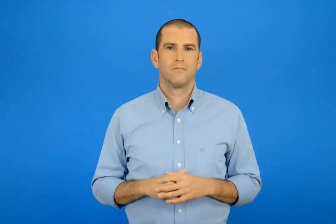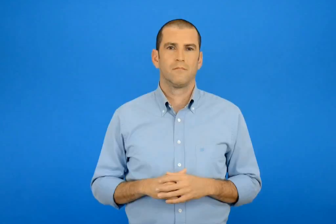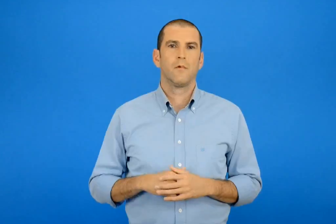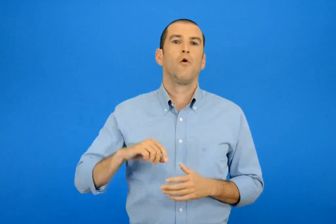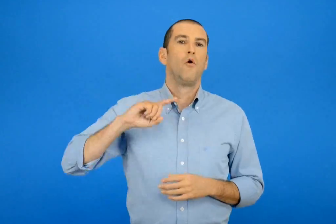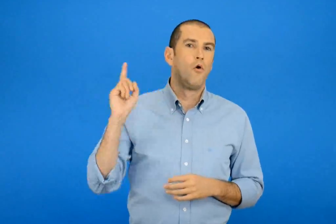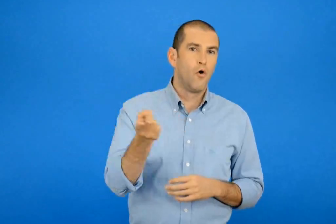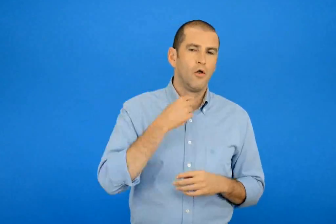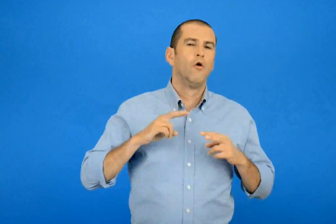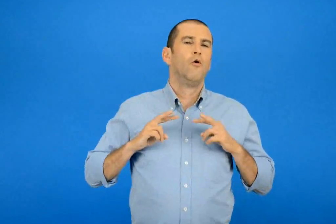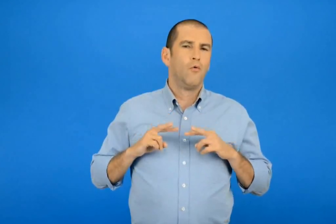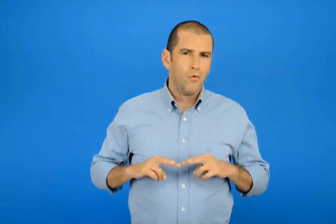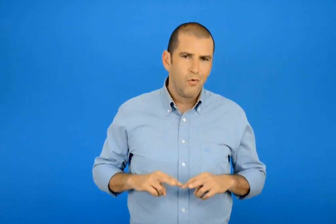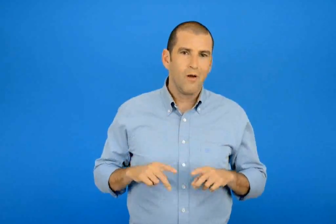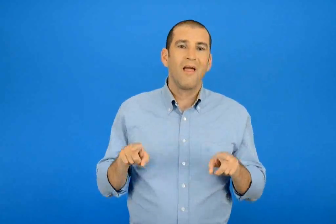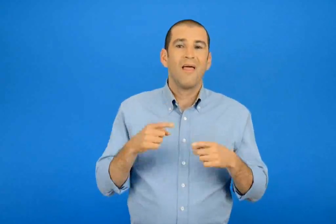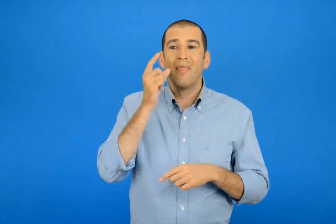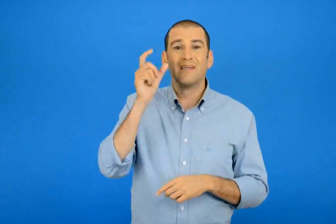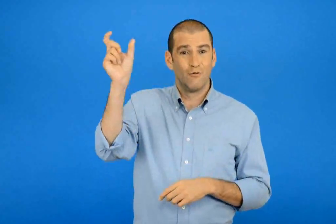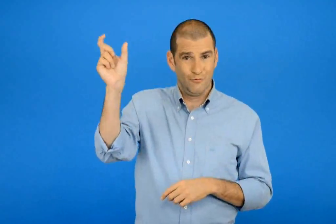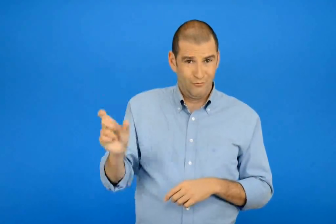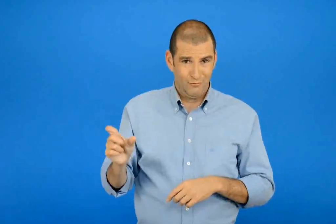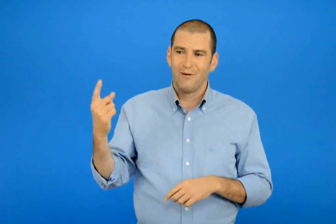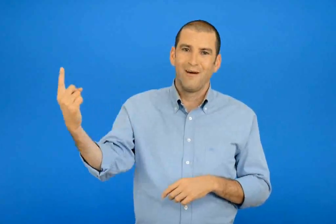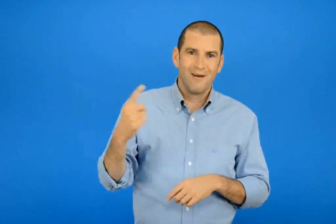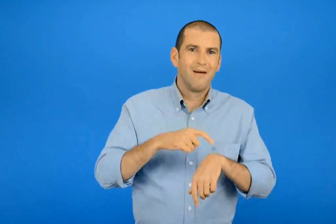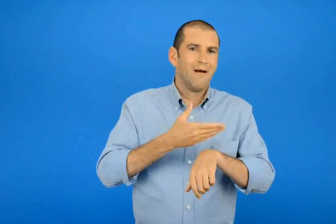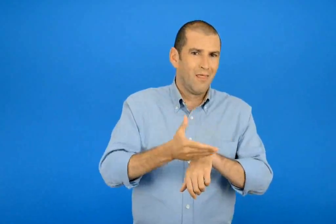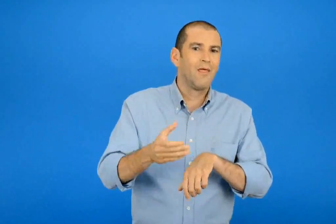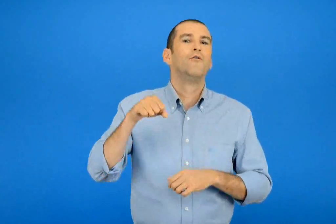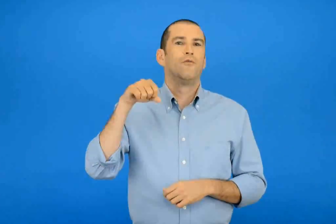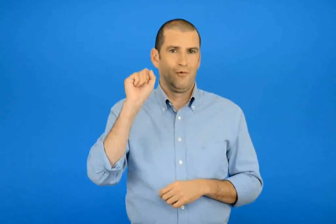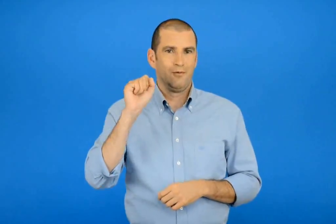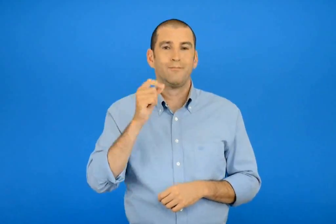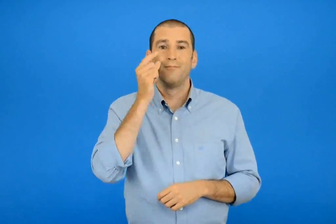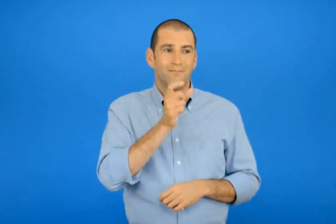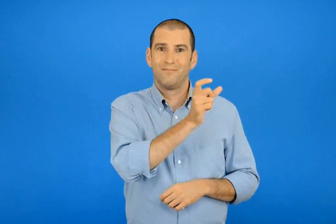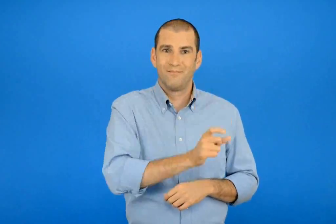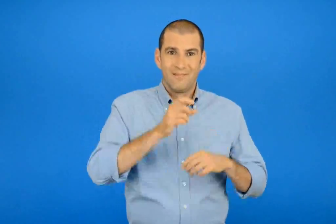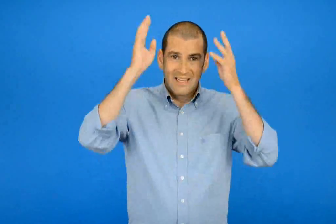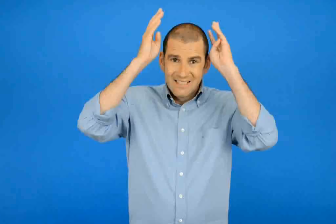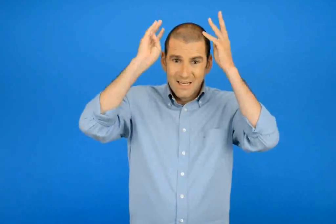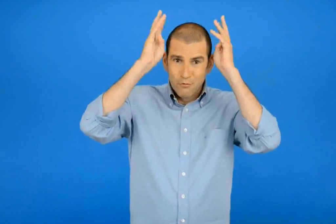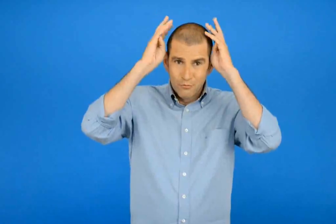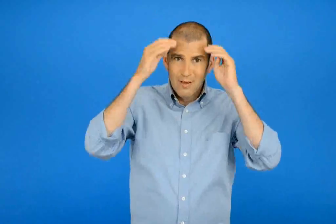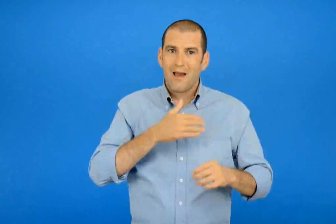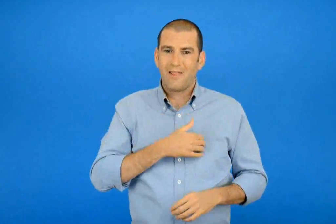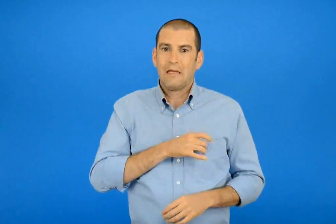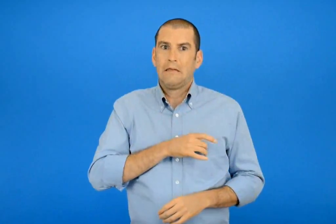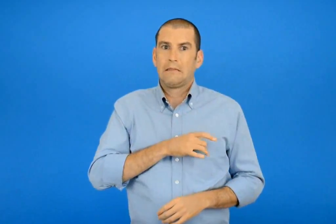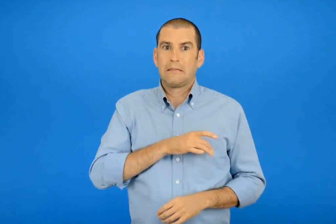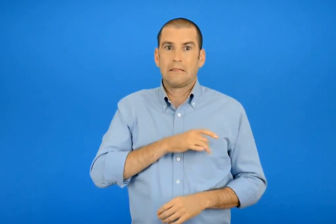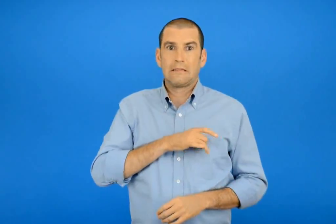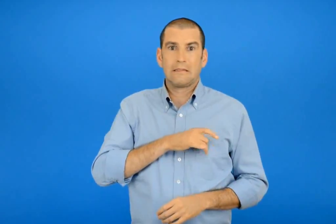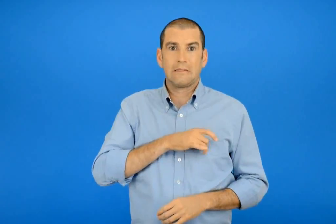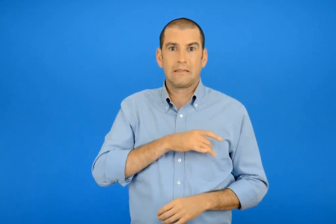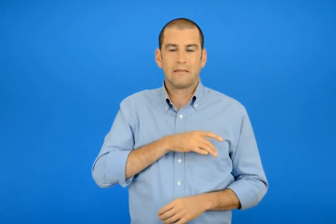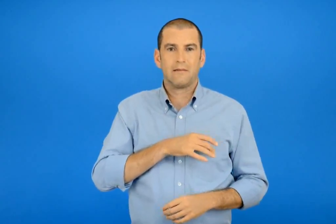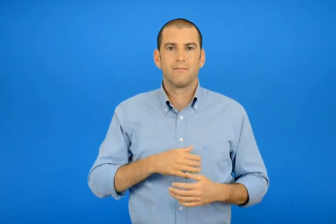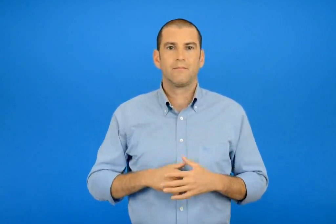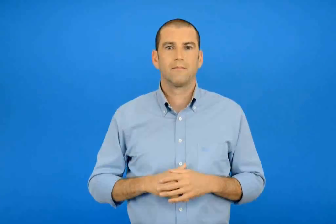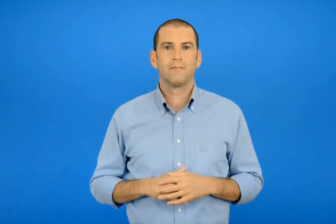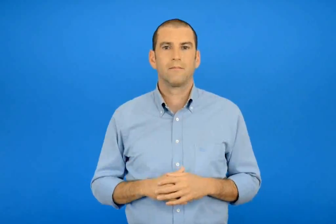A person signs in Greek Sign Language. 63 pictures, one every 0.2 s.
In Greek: ευτυχώς για όλους ο δάσκαλος δεν άργησε να έρθει η καρδιά του σέργιου χτυπούσε δυνατά
